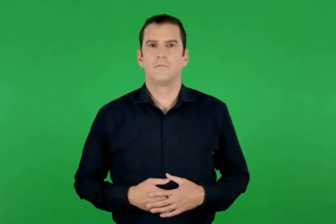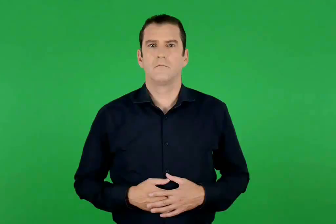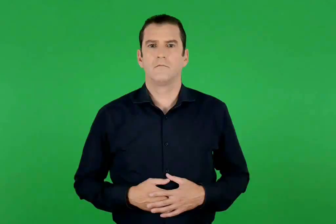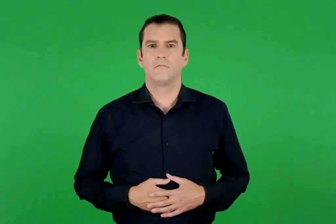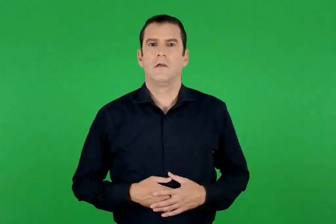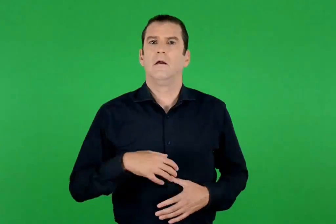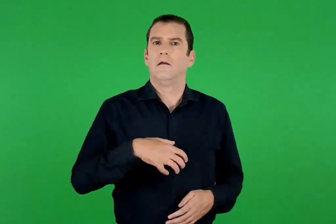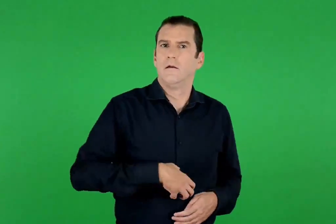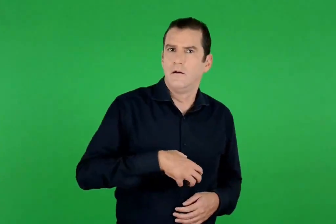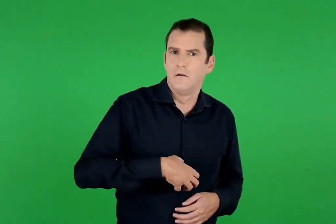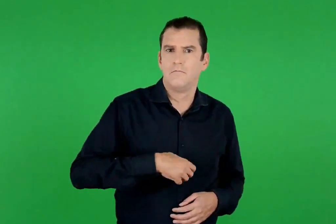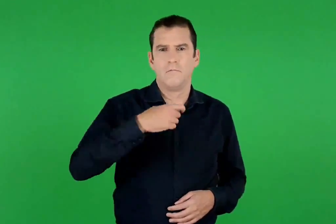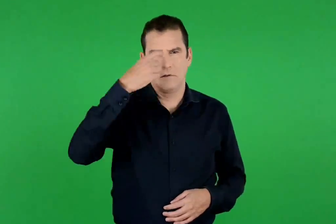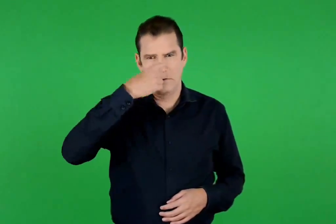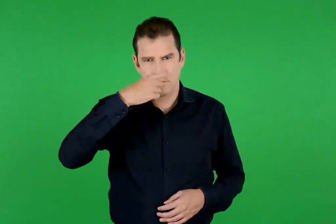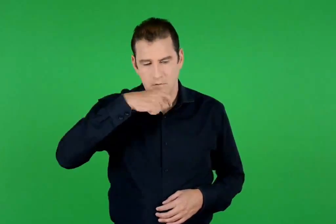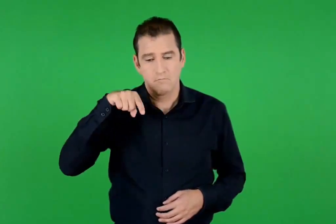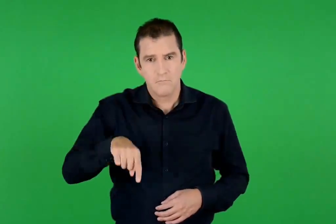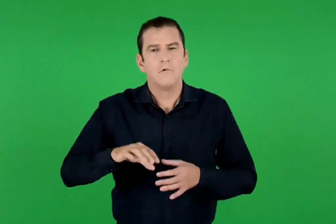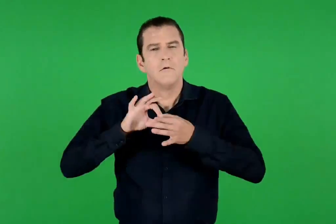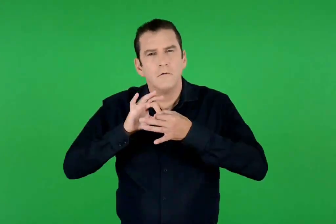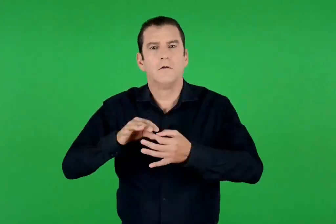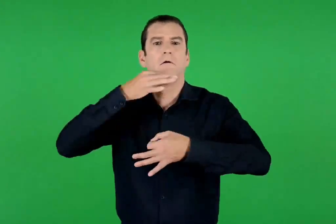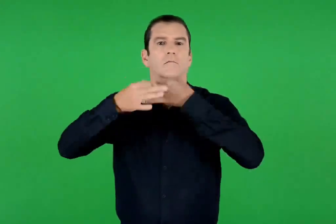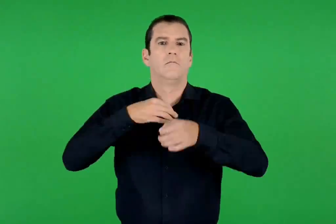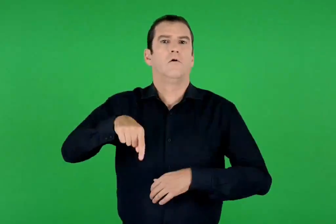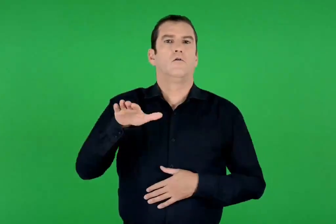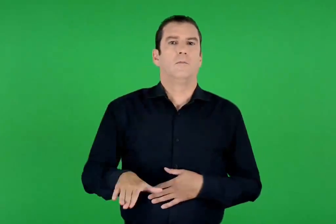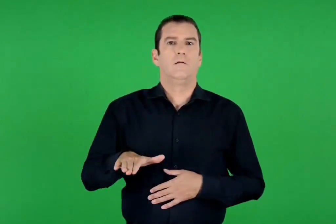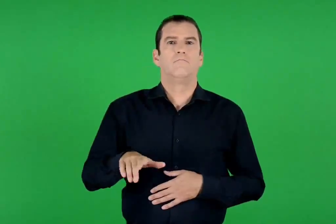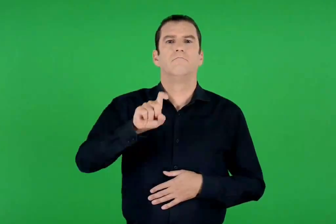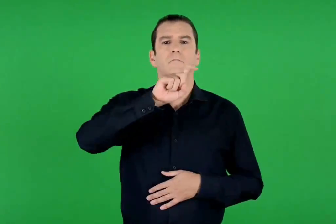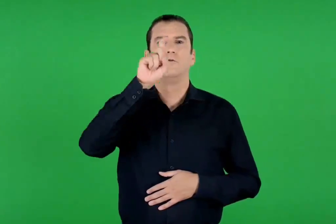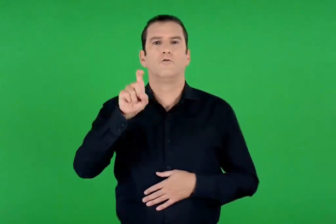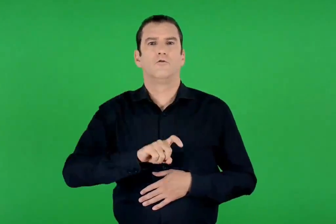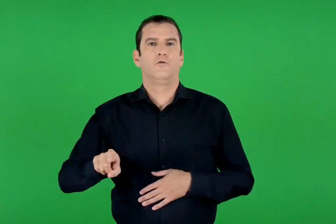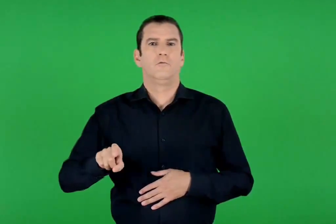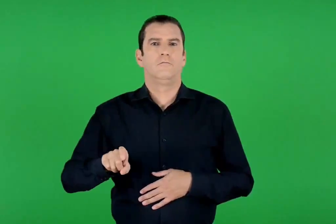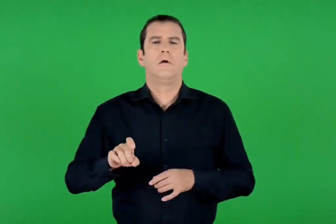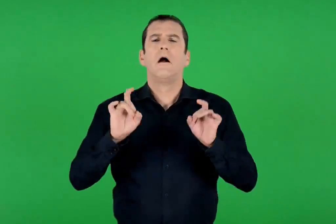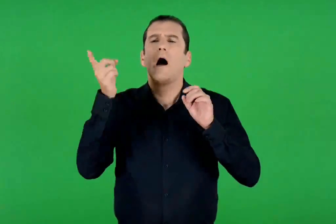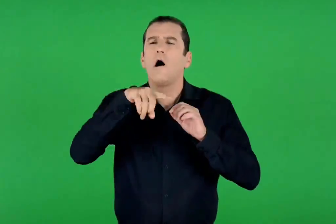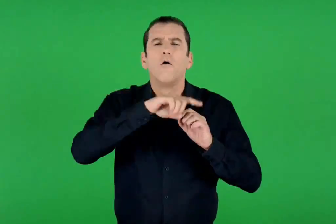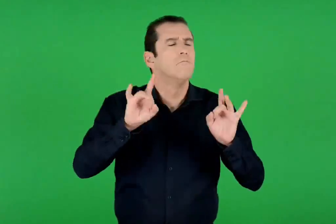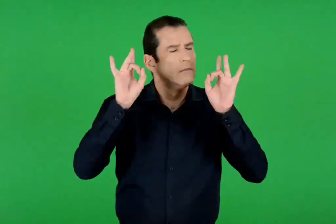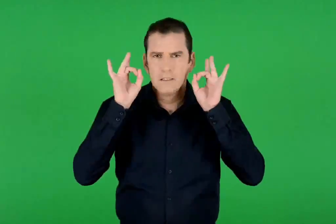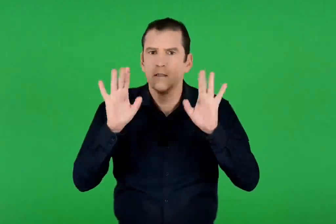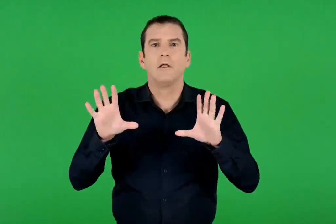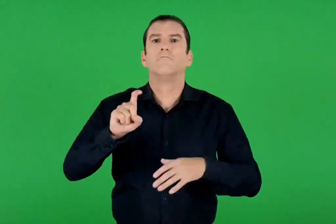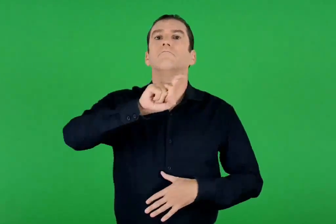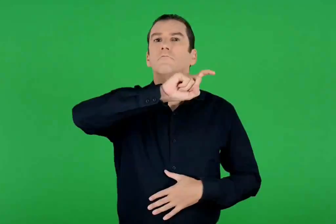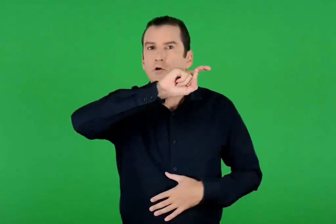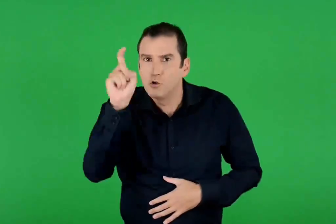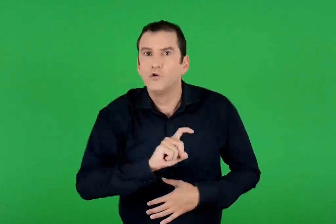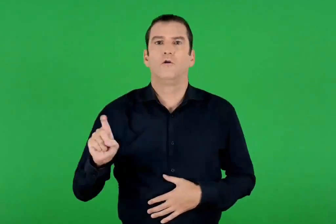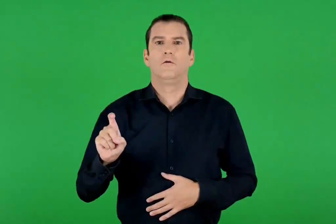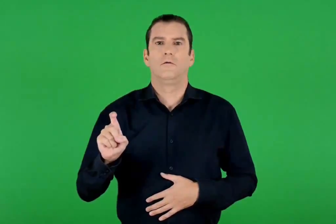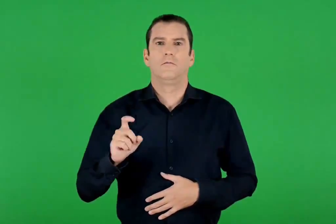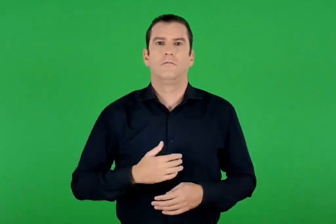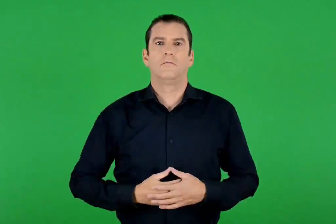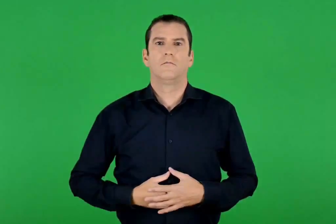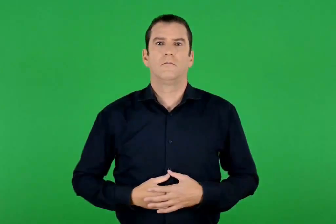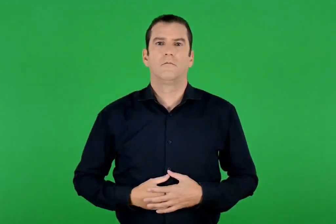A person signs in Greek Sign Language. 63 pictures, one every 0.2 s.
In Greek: γέλα κλαίγε κι όλο λέγε το παιδί ζωή. τίποτα άλλο , ζωή
